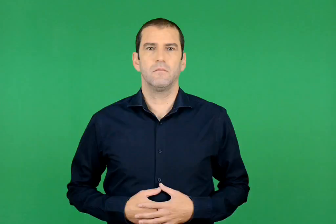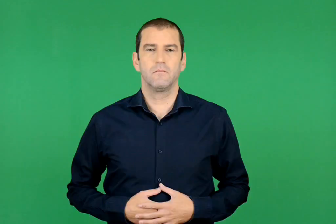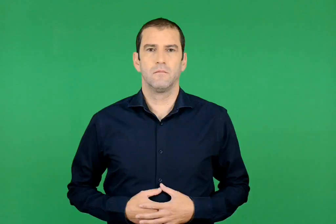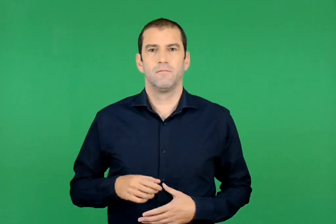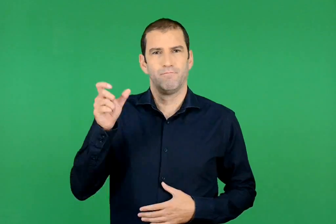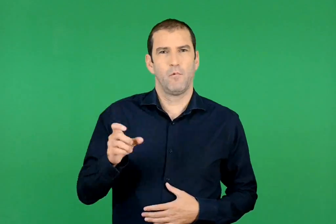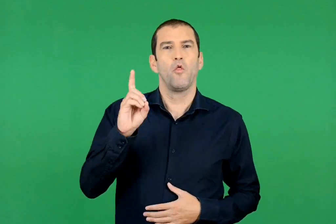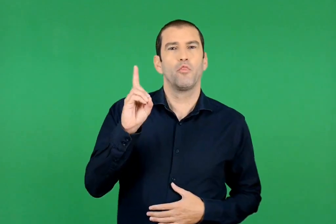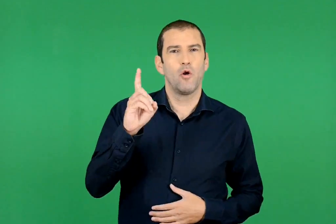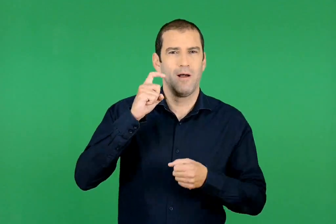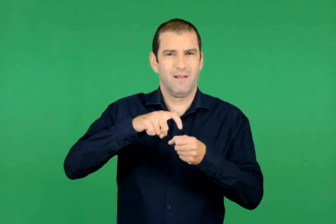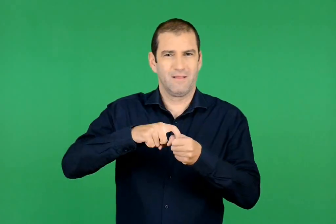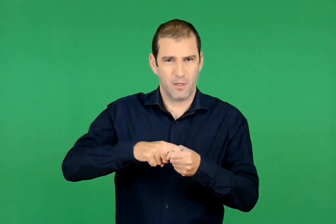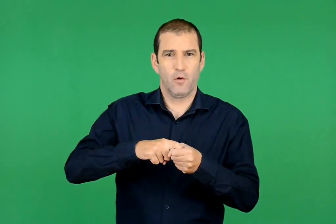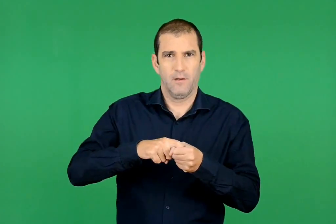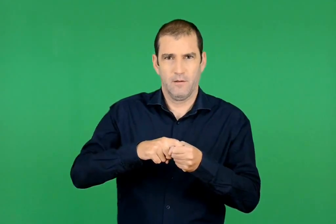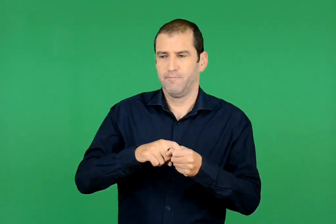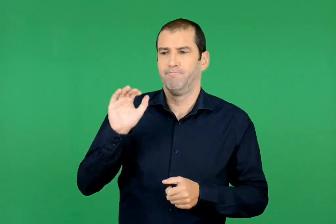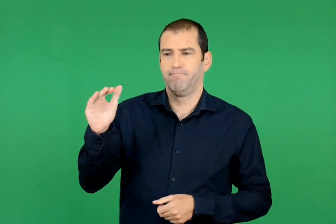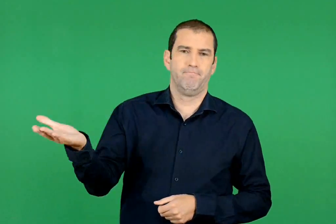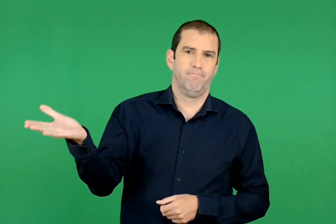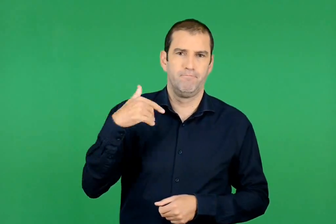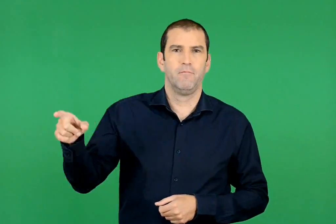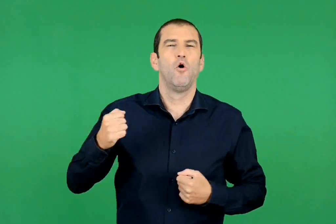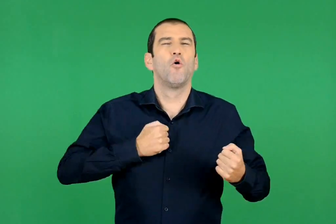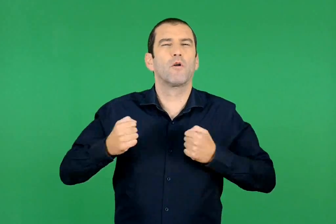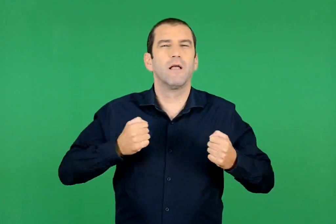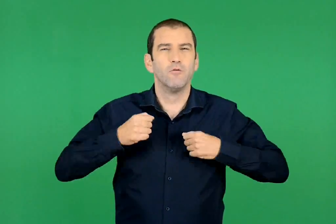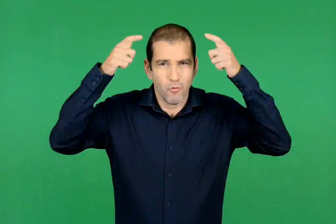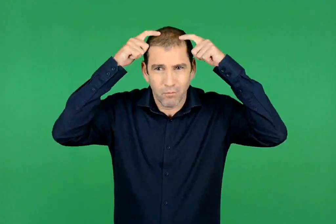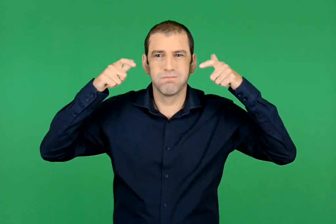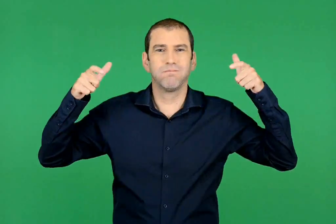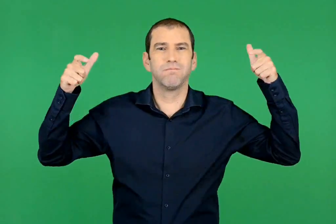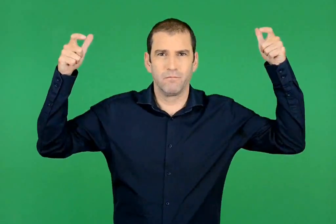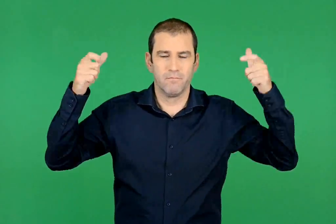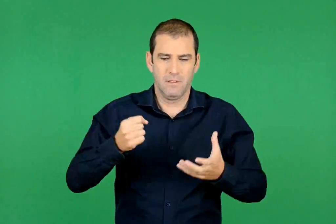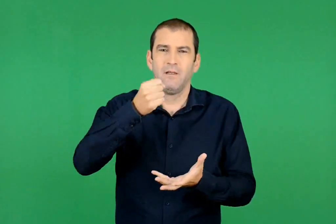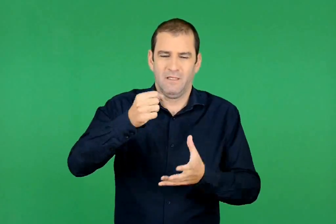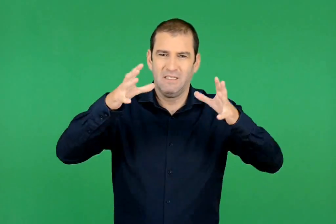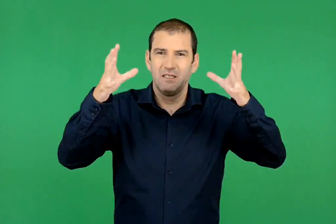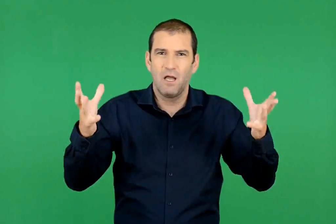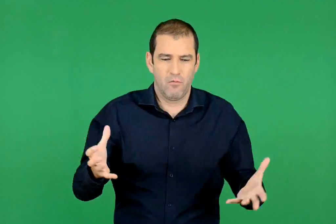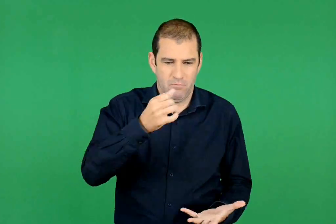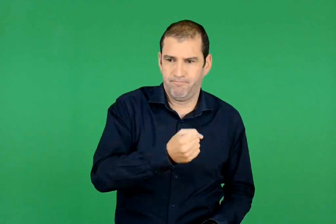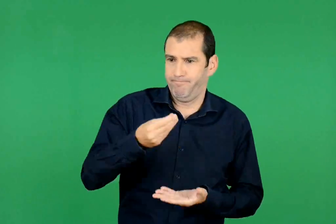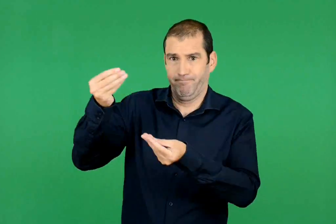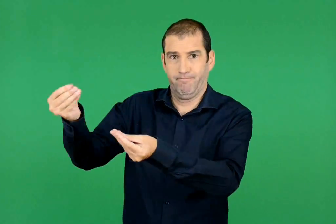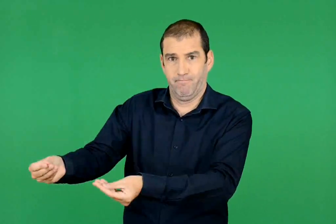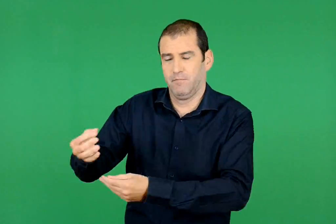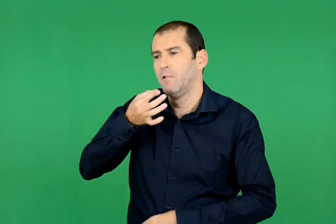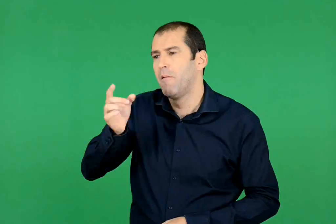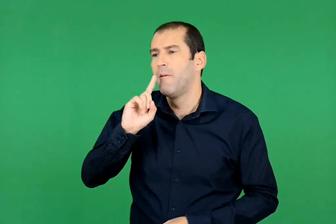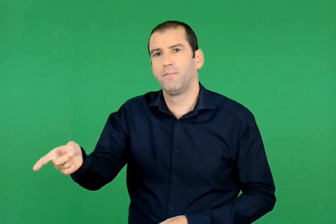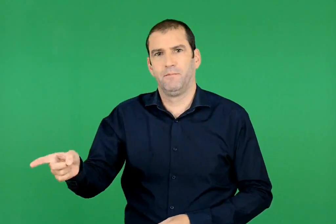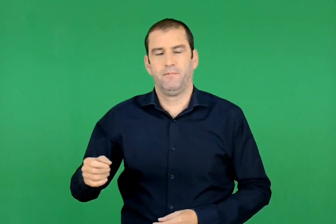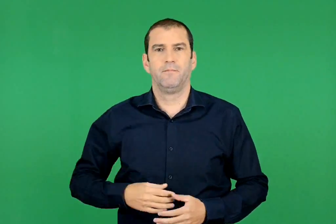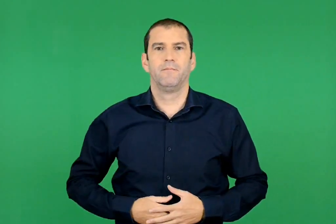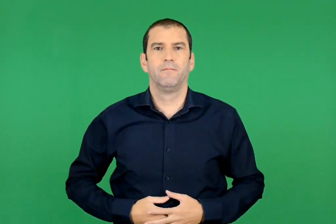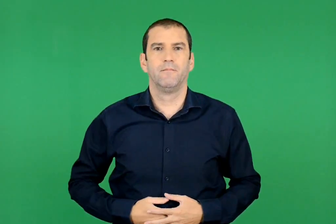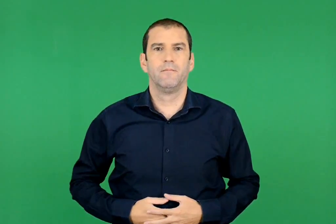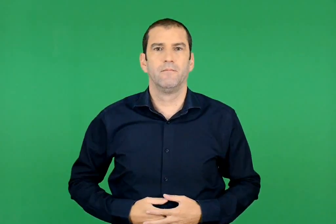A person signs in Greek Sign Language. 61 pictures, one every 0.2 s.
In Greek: η δόνα τερηδόνα κάλεσε τους γορίλες με τα σομπρέρο , τους έδωσε ένα τσουβάλι και τους είπε
